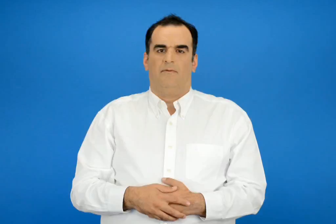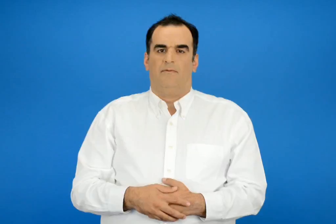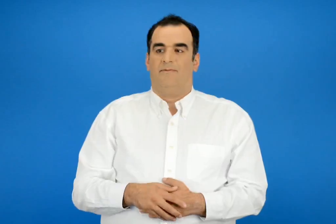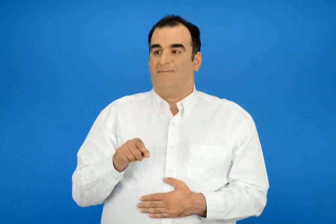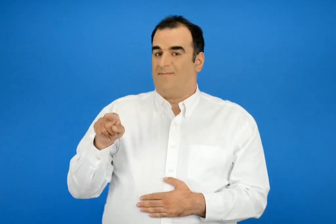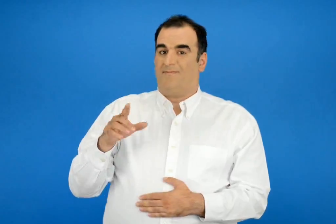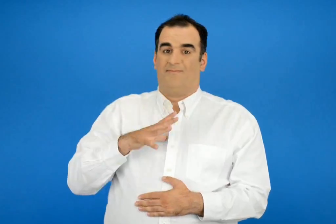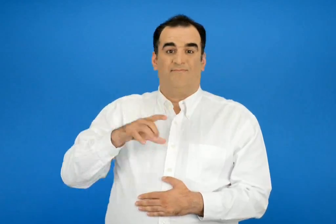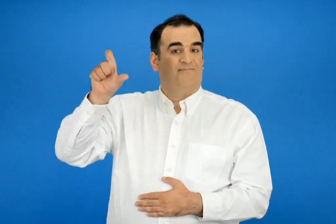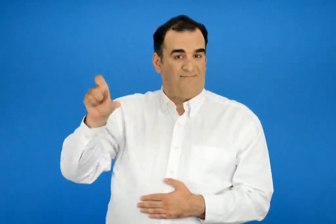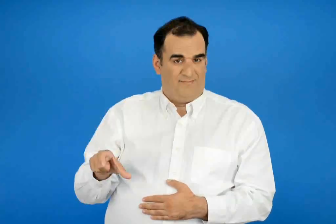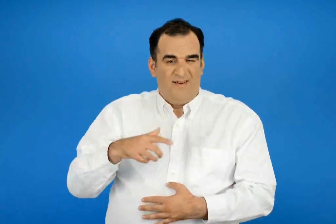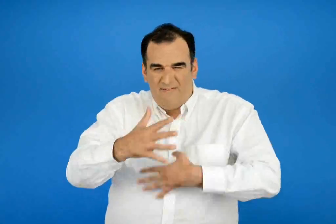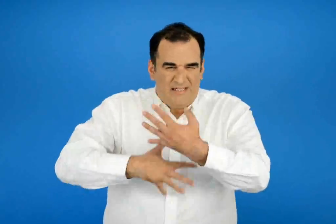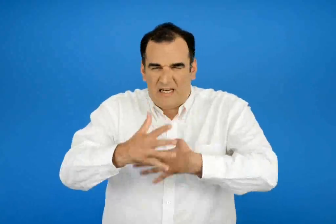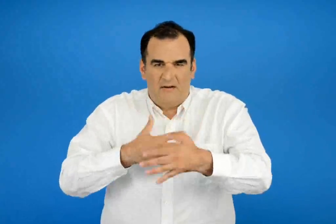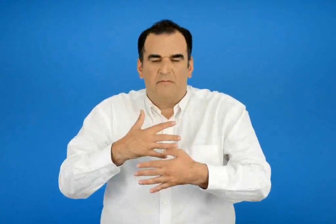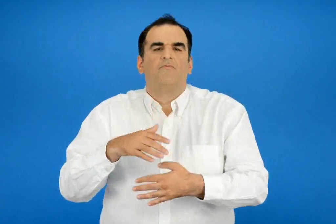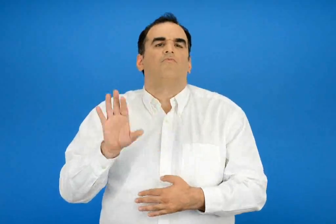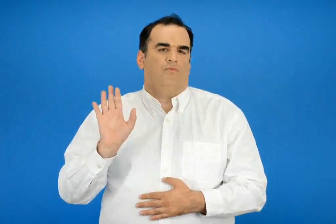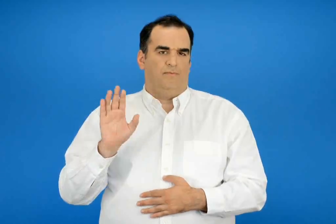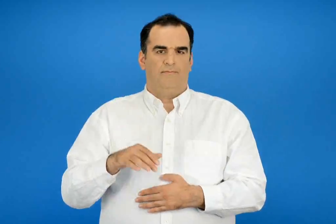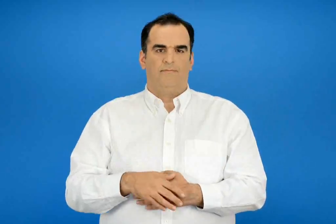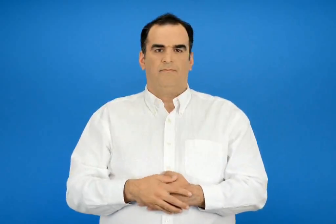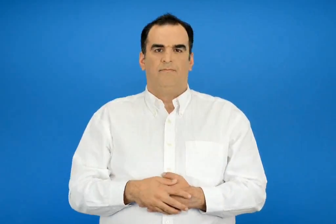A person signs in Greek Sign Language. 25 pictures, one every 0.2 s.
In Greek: αυτός ο άνθρωπος δεν κάνει φασαρία
